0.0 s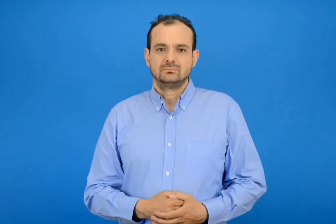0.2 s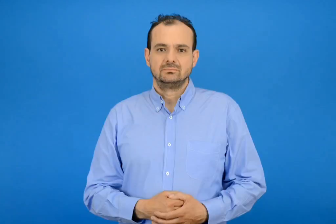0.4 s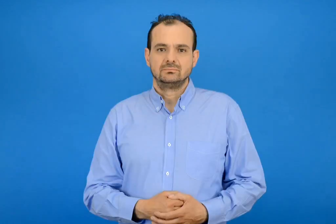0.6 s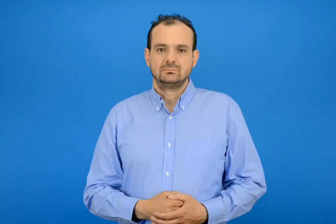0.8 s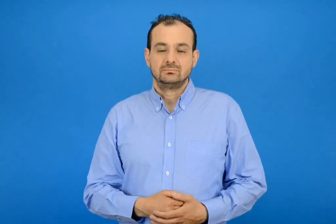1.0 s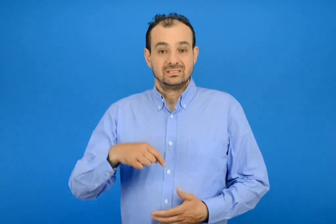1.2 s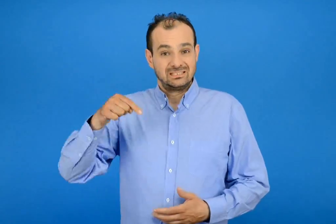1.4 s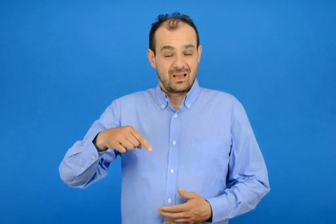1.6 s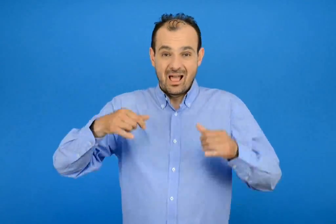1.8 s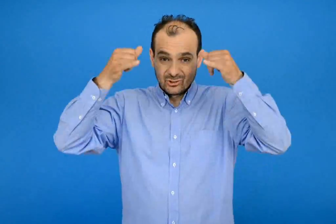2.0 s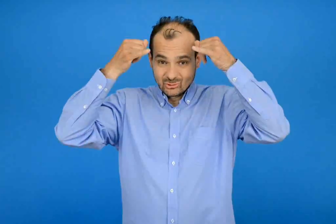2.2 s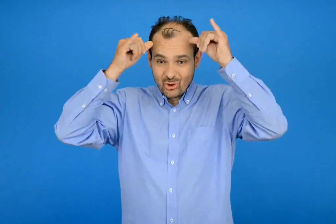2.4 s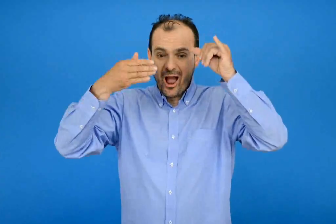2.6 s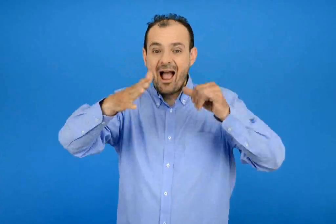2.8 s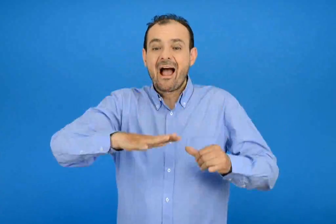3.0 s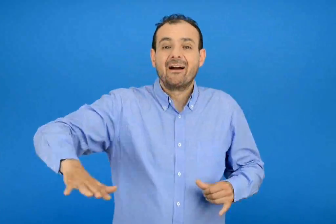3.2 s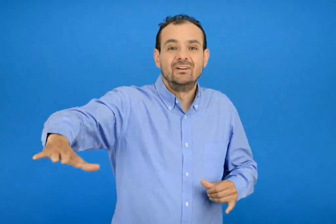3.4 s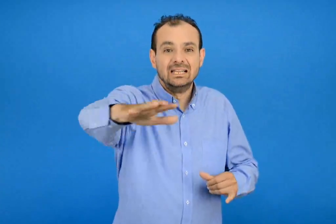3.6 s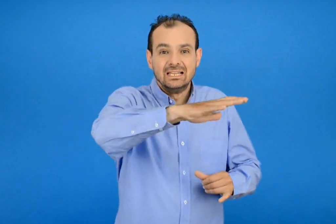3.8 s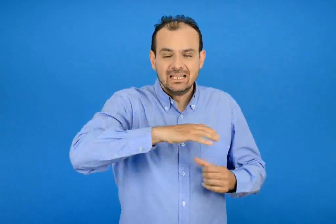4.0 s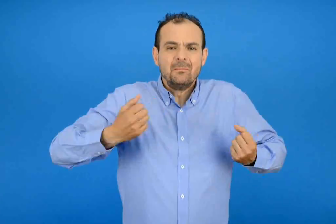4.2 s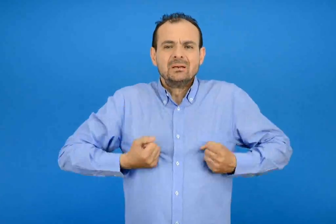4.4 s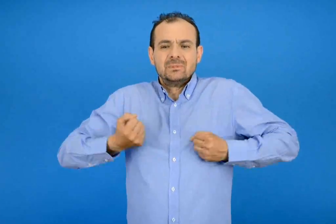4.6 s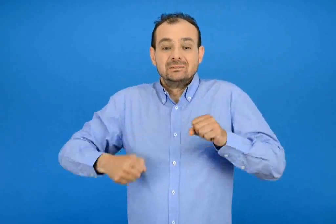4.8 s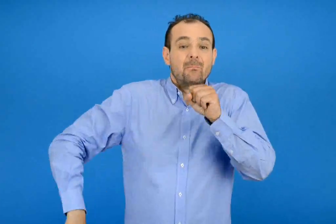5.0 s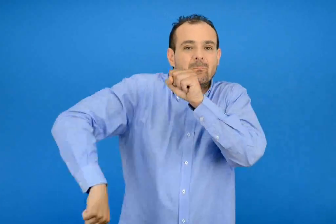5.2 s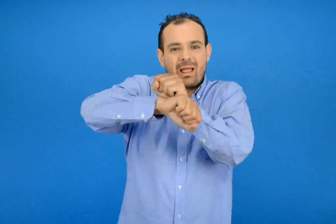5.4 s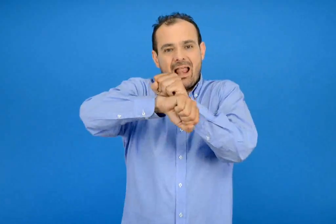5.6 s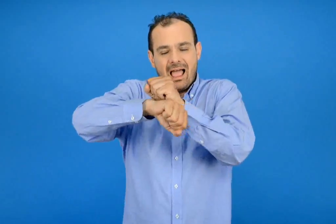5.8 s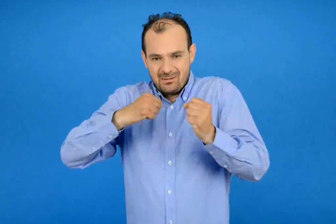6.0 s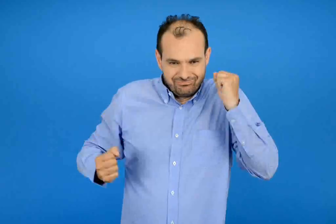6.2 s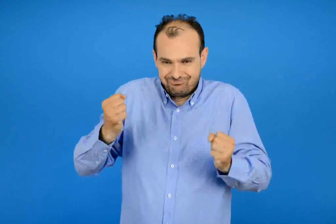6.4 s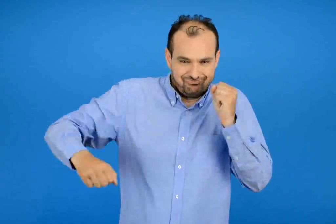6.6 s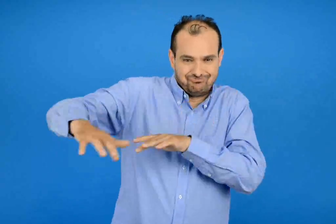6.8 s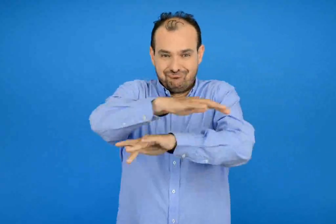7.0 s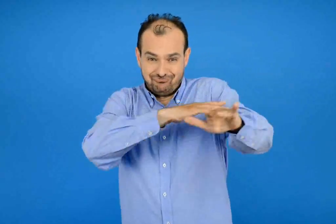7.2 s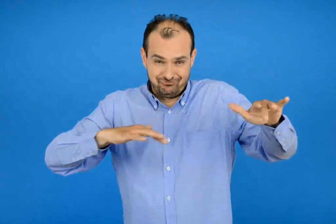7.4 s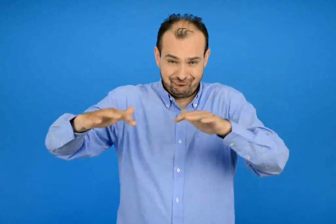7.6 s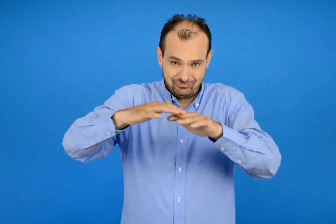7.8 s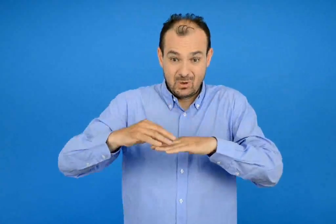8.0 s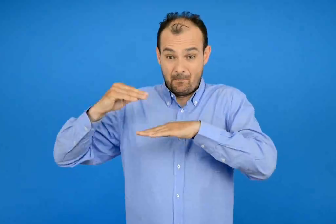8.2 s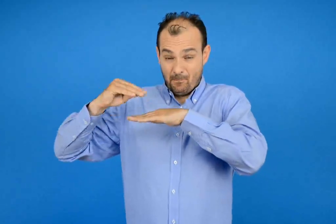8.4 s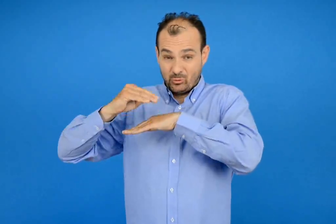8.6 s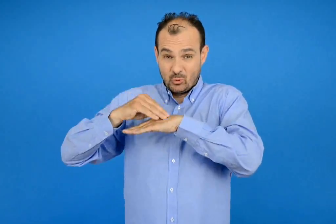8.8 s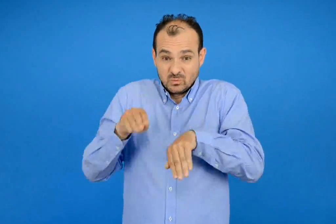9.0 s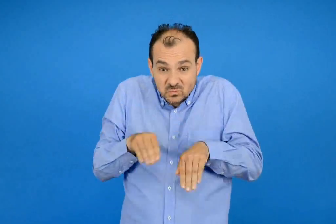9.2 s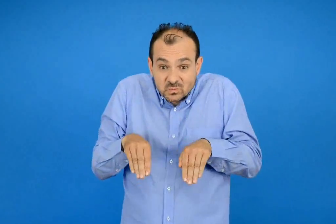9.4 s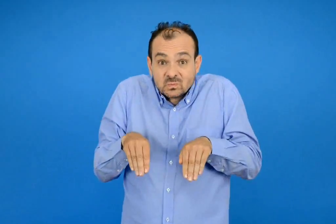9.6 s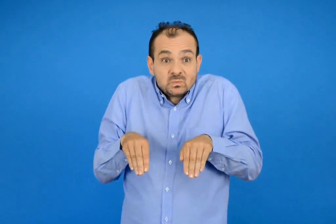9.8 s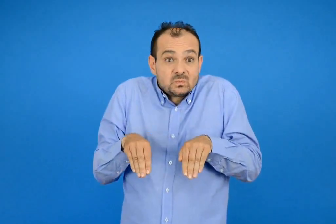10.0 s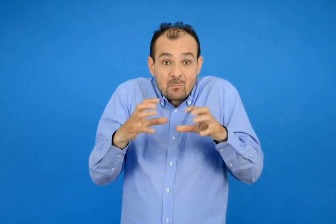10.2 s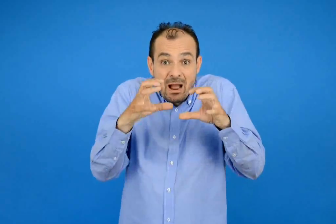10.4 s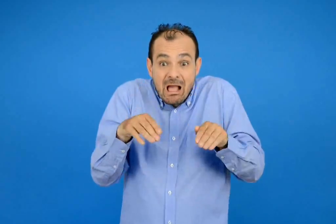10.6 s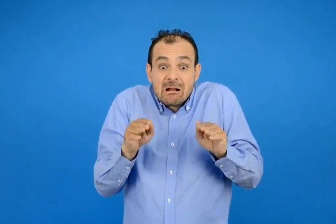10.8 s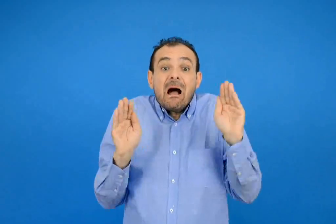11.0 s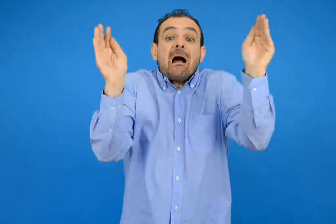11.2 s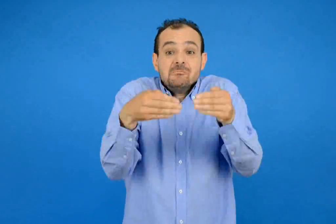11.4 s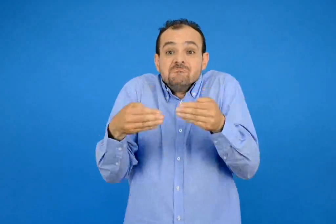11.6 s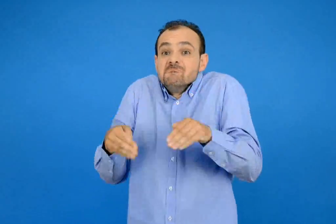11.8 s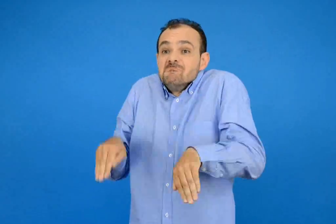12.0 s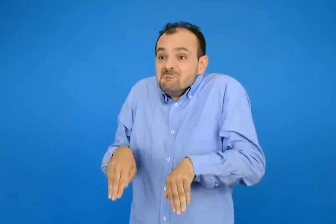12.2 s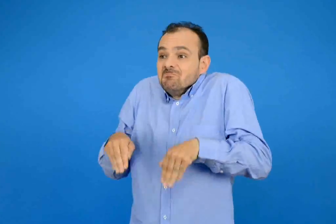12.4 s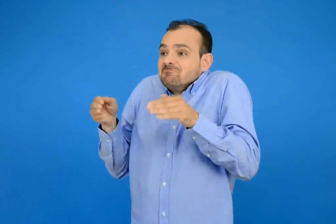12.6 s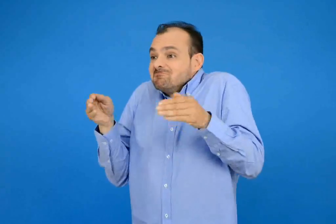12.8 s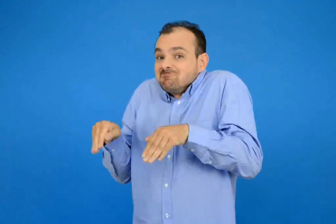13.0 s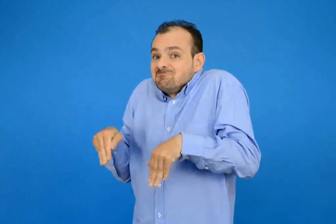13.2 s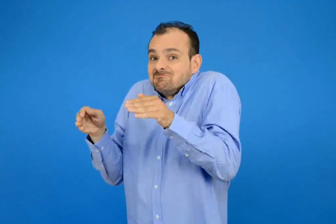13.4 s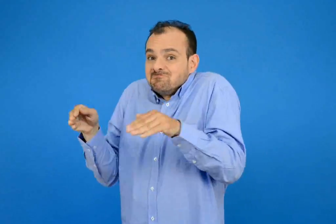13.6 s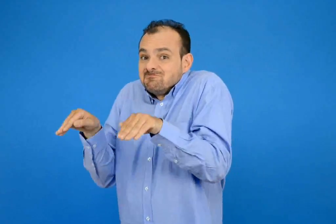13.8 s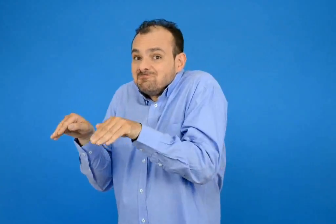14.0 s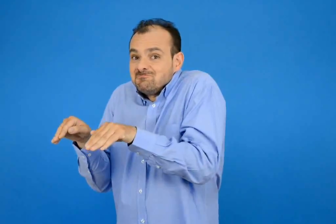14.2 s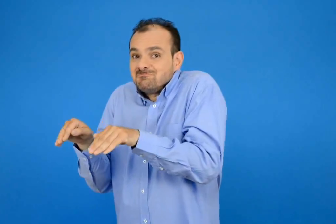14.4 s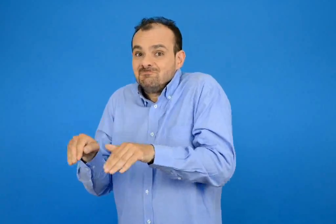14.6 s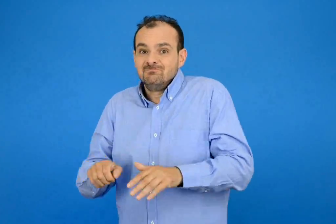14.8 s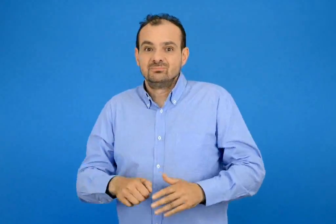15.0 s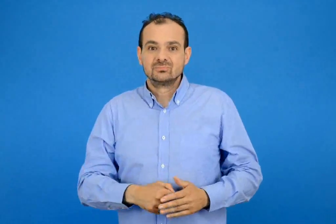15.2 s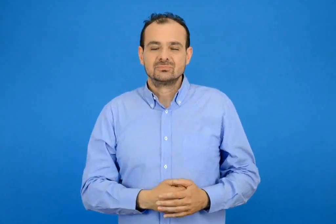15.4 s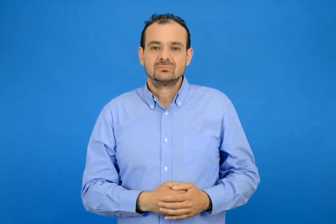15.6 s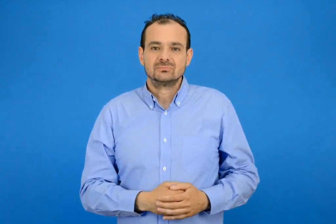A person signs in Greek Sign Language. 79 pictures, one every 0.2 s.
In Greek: σήμερα τα ζώα της αυλής παίζουν με την μπάλα ο ποντικός την αρπάζει και τρέχει
